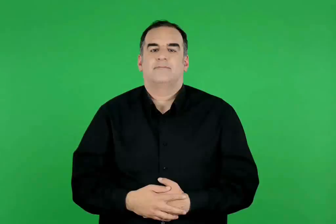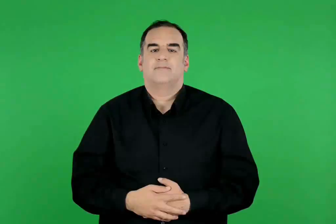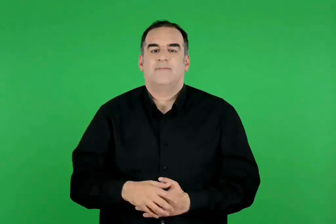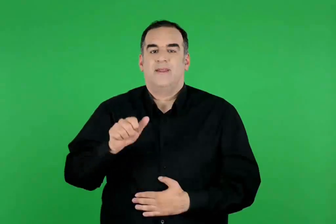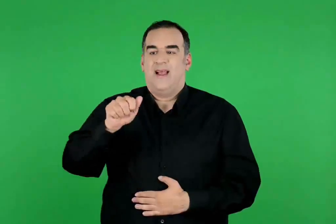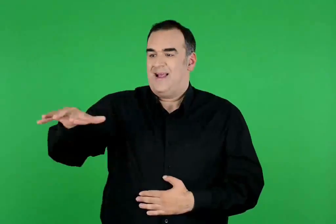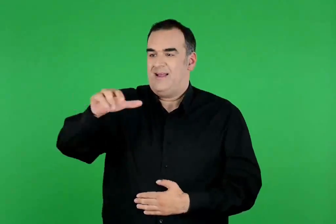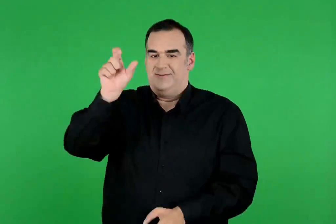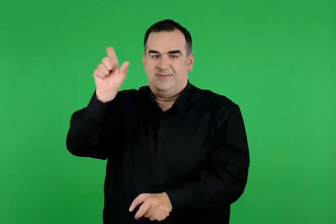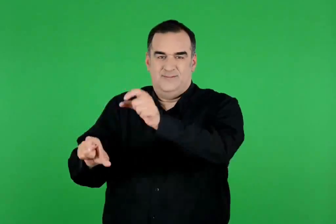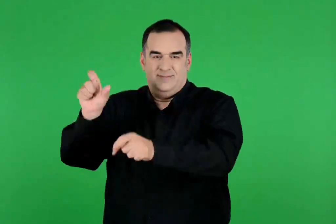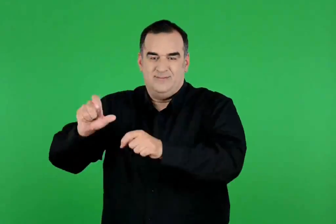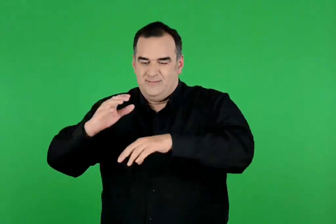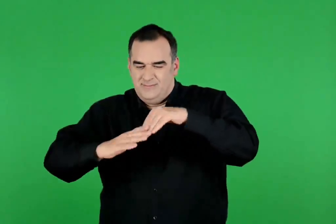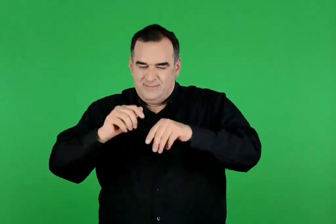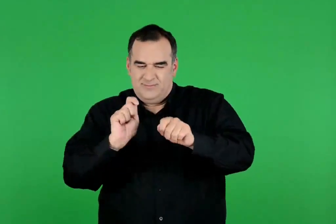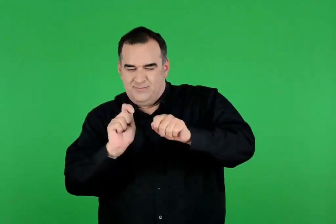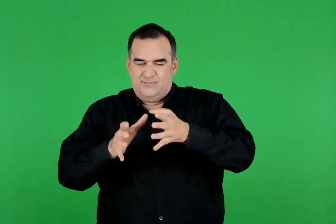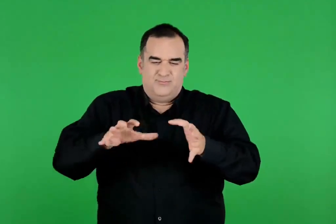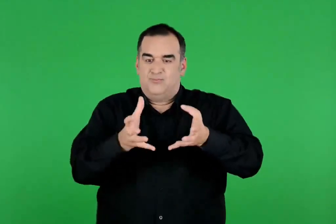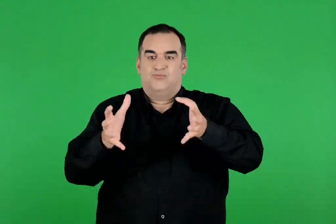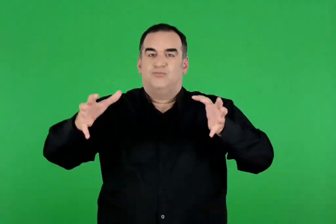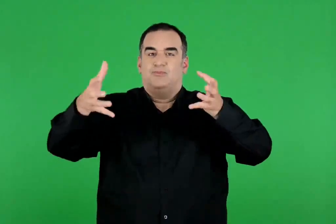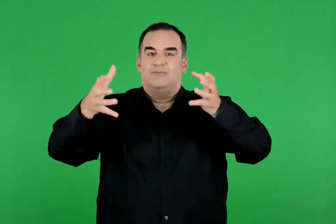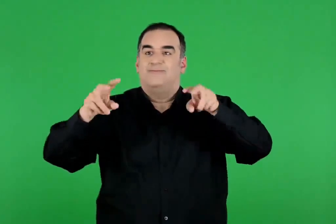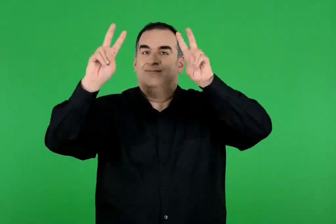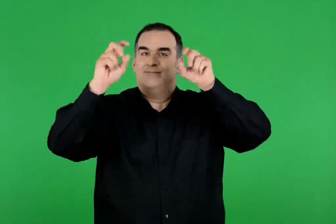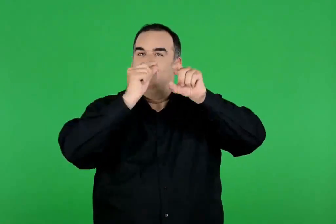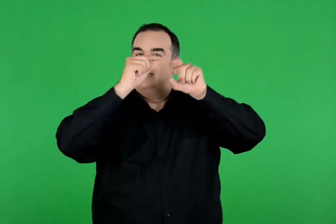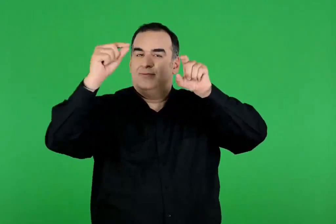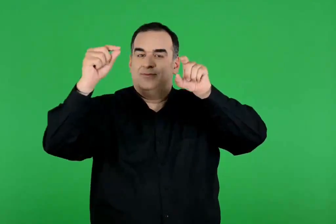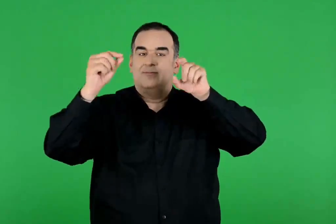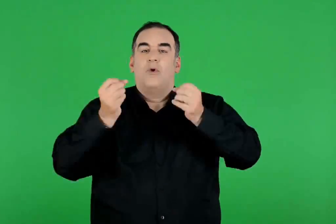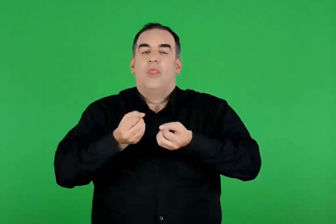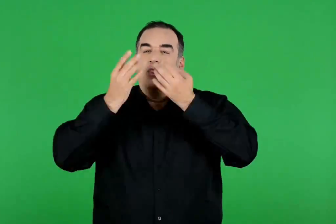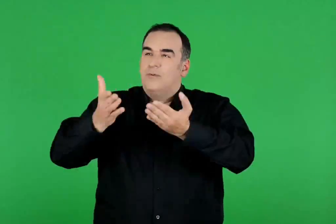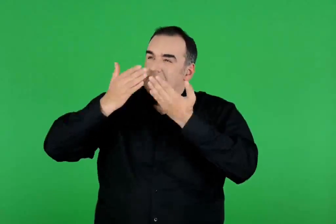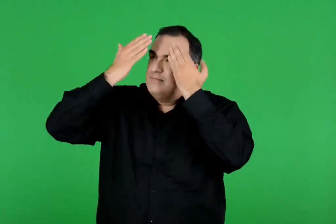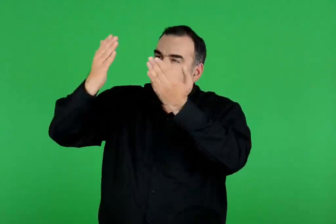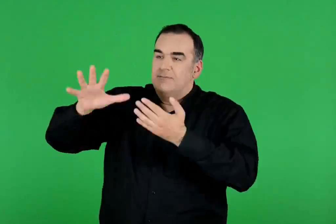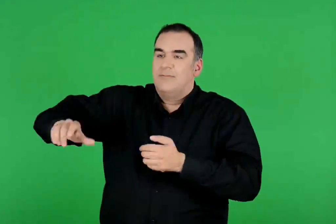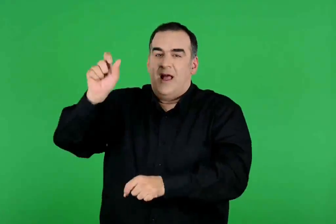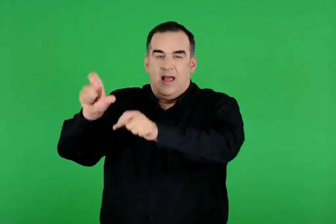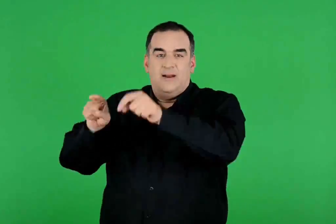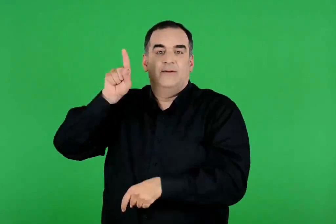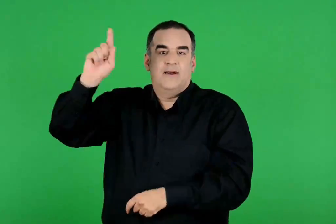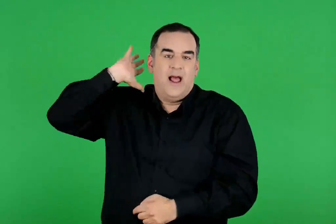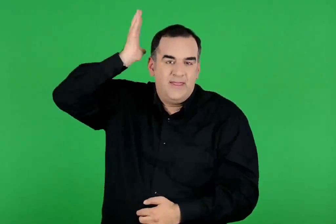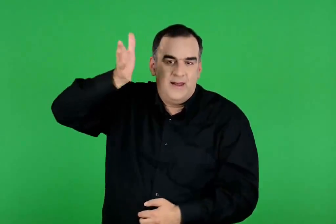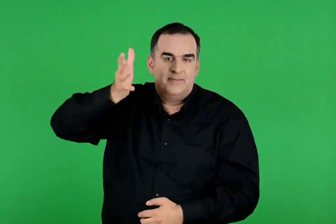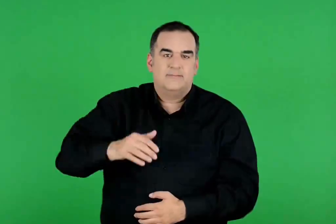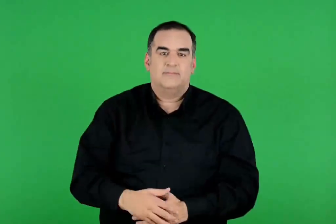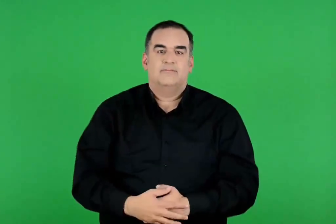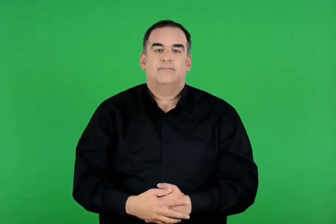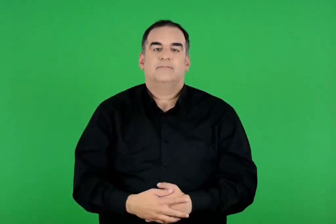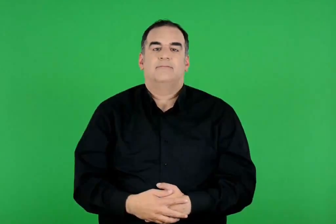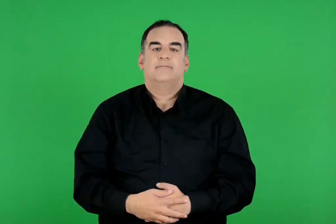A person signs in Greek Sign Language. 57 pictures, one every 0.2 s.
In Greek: το έφτιαξαν λοιπόν οι αχαιοί κι έγραψαν πάνω του δώρο των αχαιών στην αθηνά
